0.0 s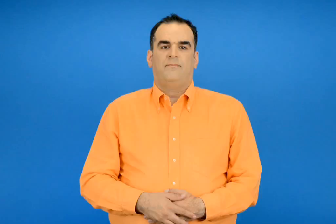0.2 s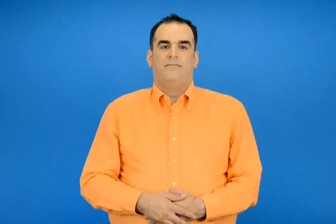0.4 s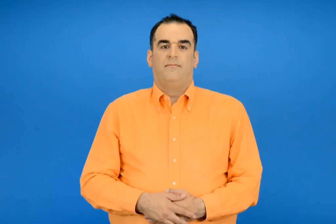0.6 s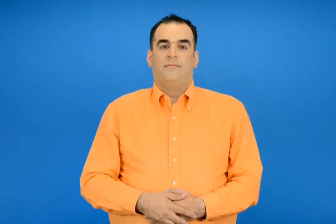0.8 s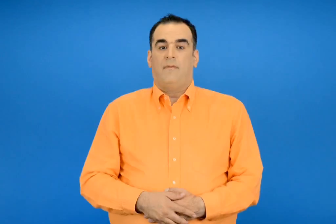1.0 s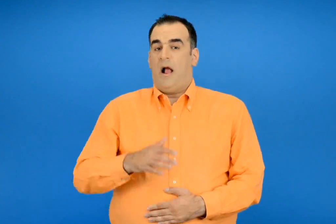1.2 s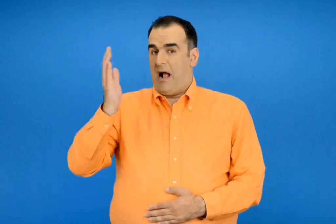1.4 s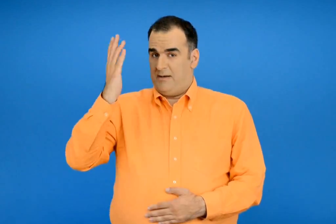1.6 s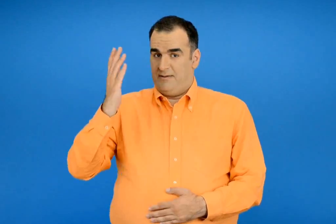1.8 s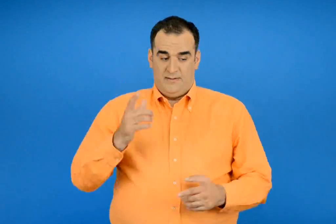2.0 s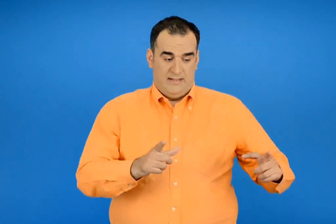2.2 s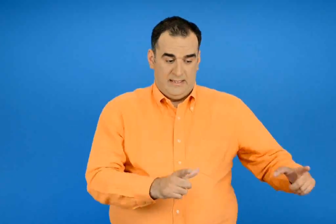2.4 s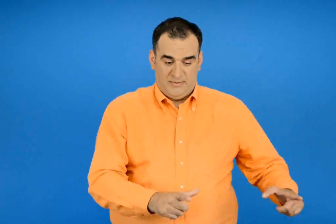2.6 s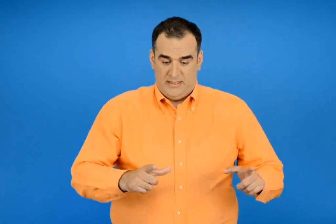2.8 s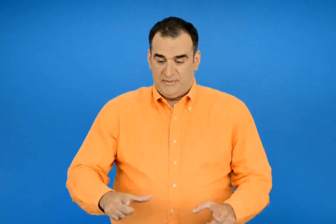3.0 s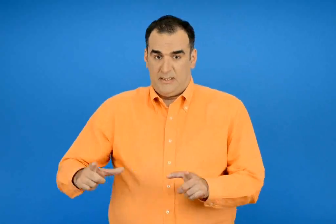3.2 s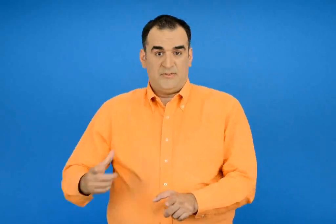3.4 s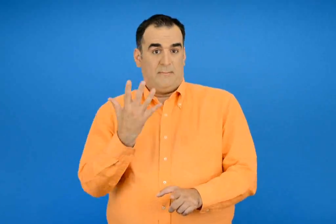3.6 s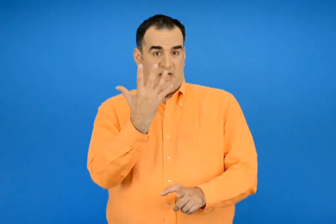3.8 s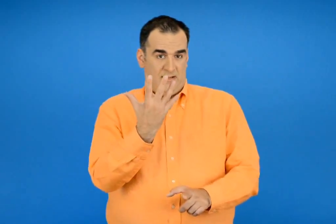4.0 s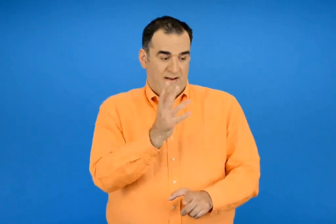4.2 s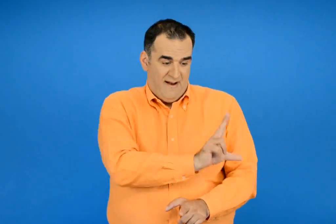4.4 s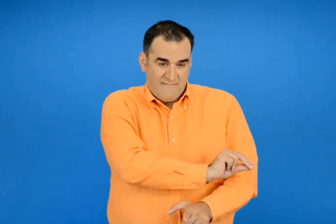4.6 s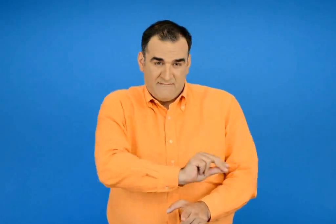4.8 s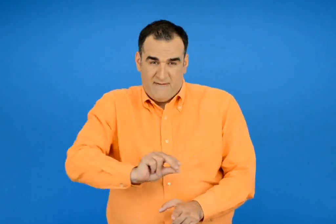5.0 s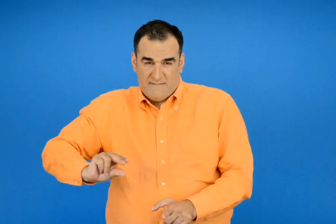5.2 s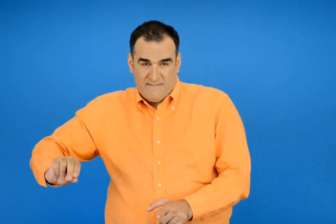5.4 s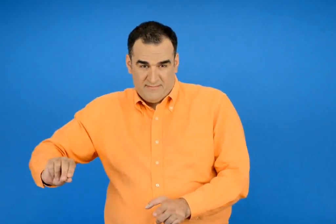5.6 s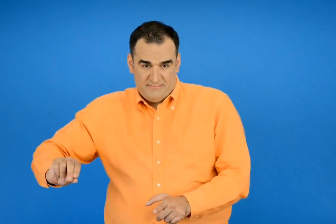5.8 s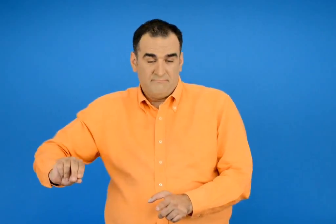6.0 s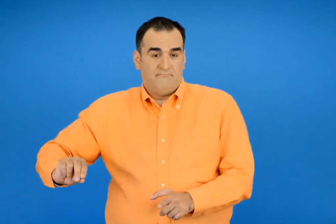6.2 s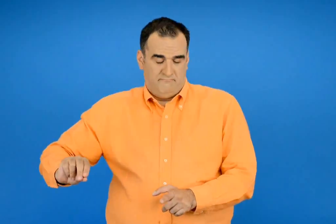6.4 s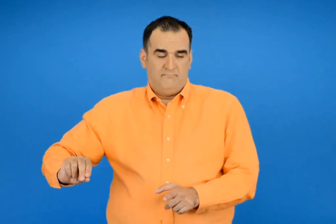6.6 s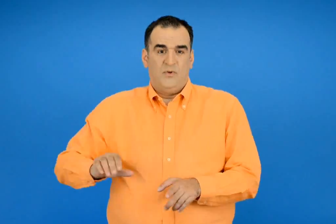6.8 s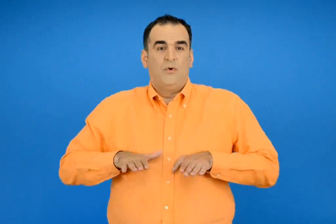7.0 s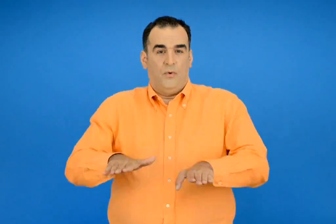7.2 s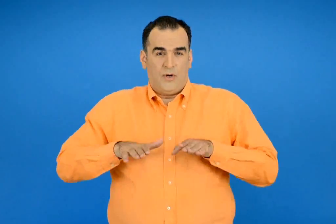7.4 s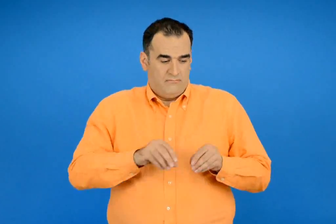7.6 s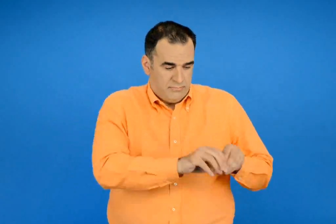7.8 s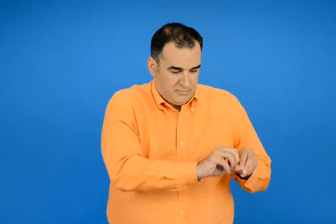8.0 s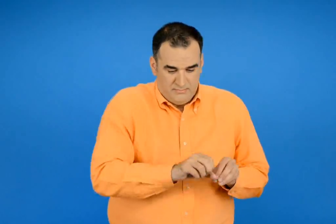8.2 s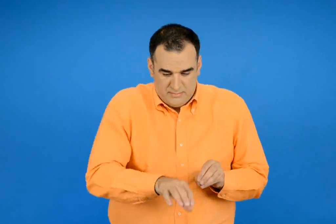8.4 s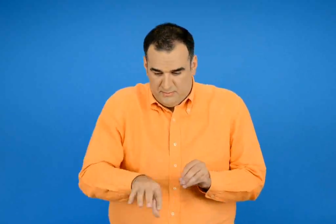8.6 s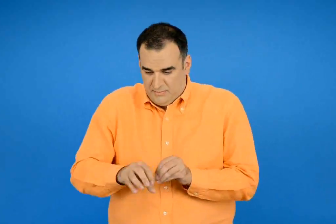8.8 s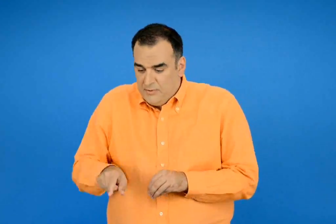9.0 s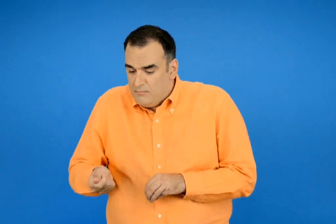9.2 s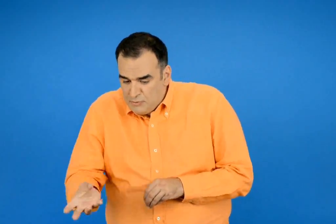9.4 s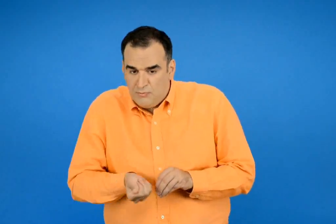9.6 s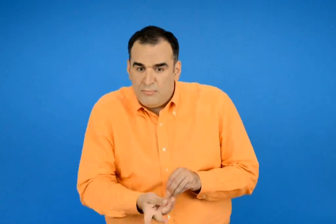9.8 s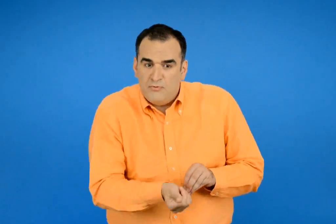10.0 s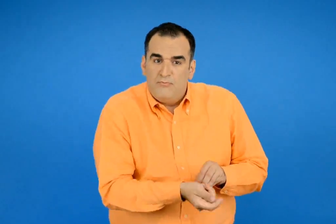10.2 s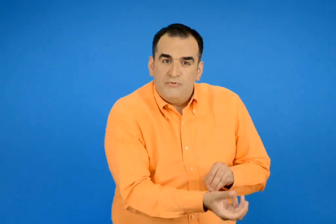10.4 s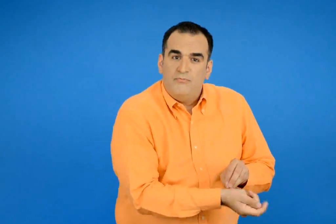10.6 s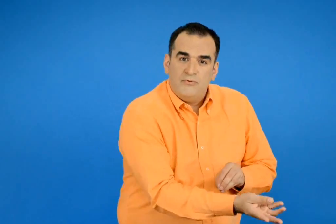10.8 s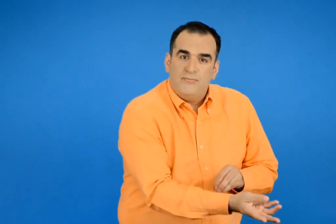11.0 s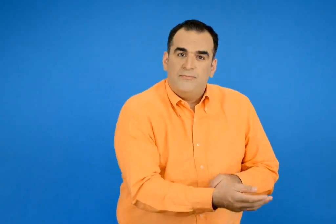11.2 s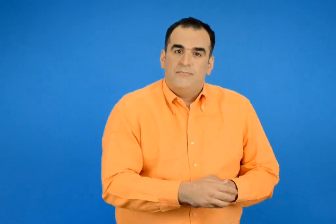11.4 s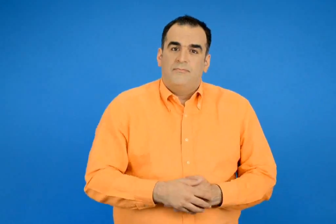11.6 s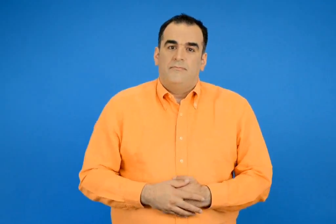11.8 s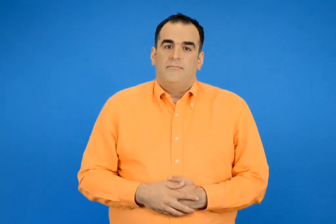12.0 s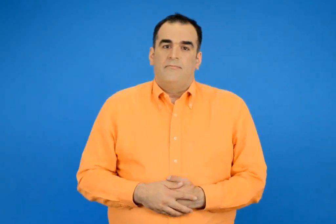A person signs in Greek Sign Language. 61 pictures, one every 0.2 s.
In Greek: αν τα έβαλαν σε 5 ιδιά ταψάκια ποσά κουλουράκια έβαλαν σε κάθε ταψάκι ;
